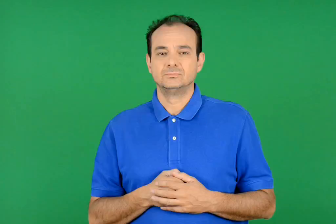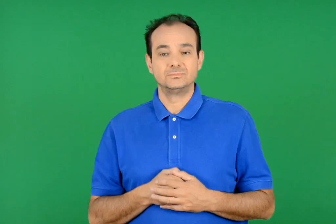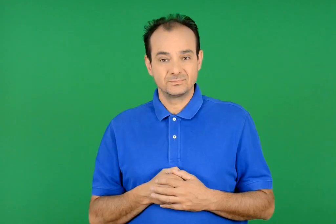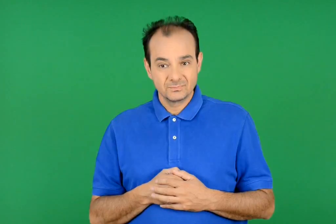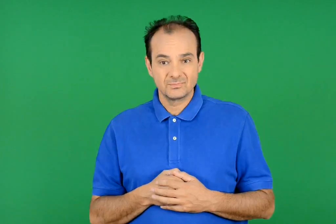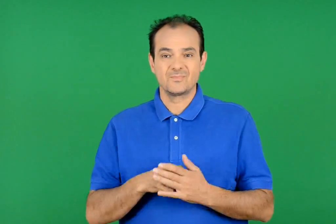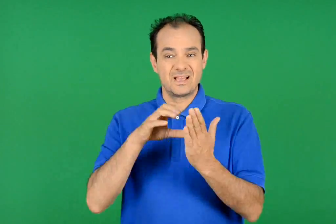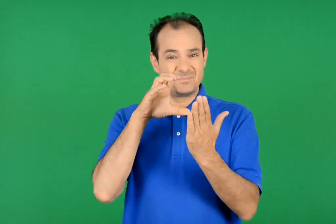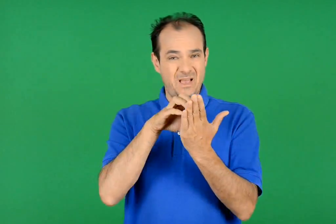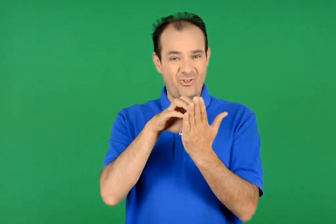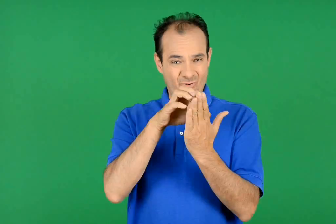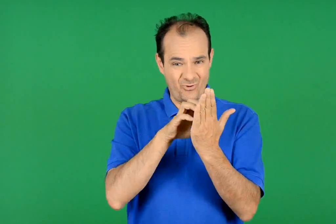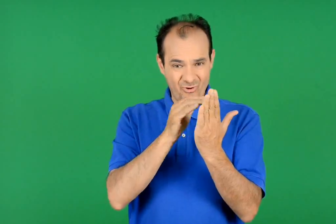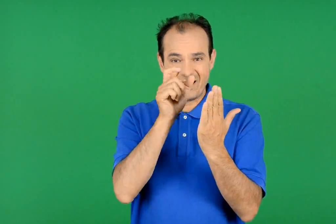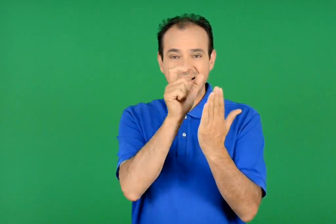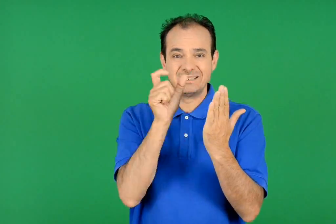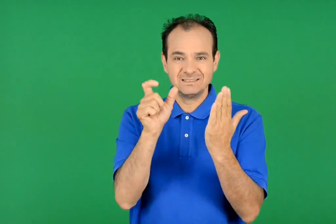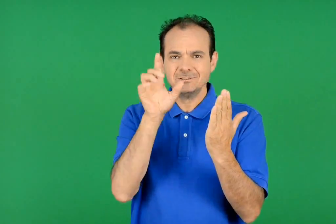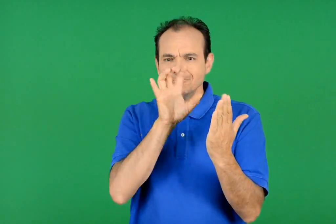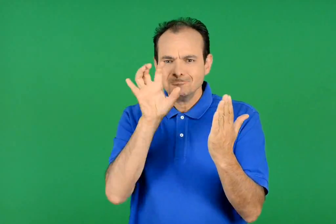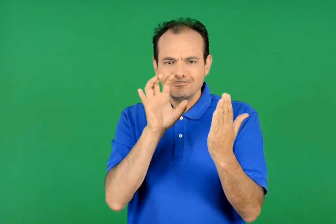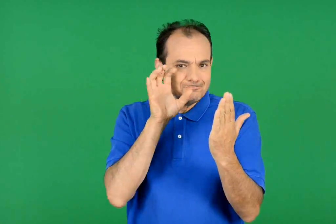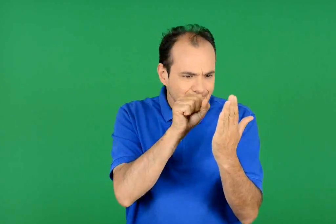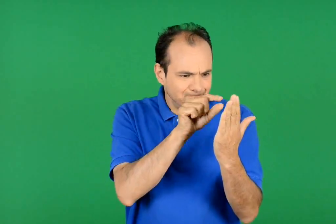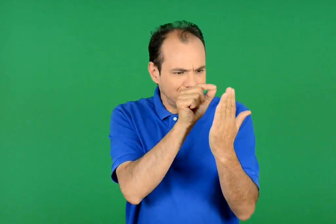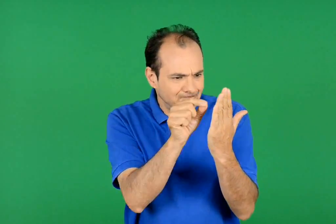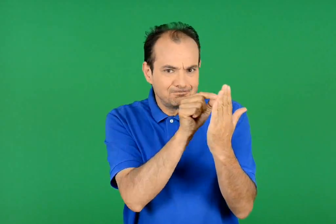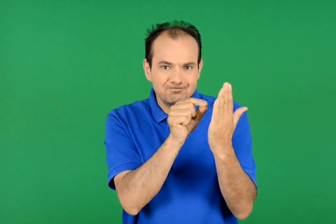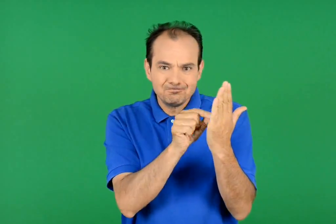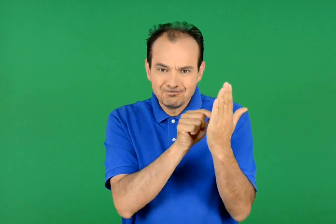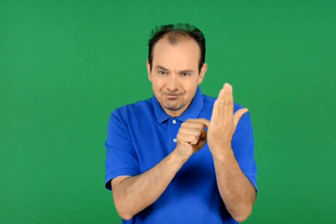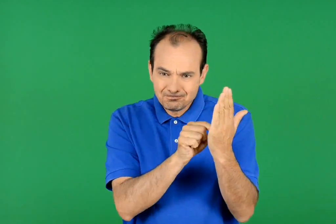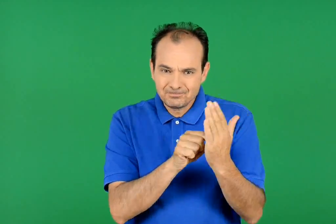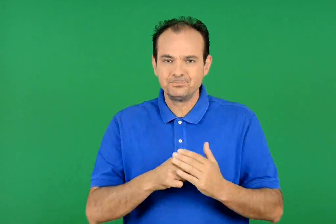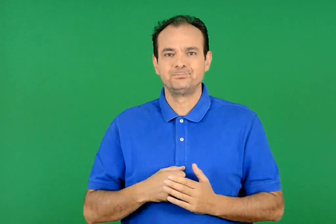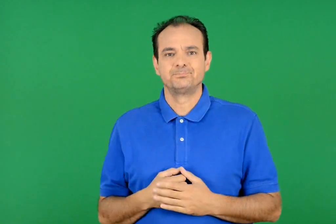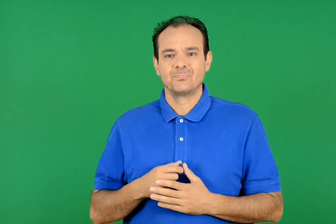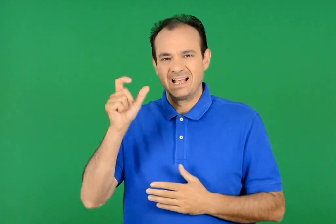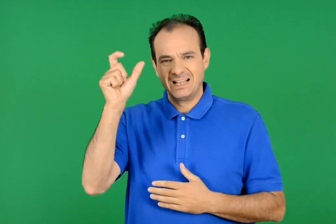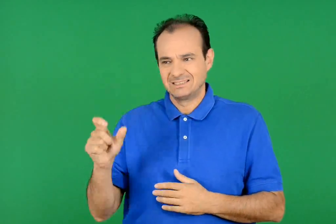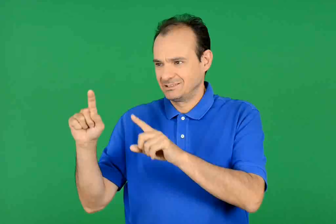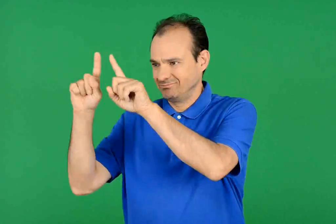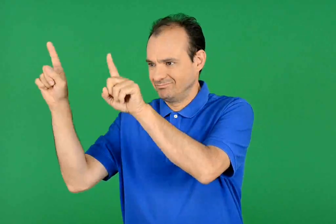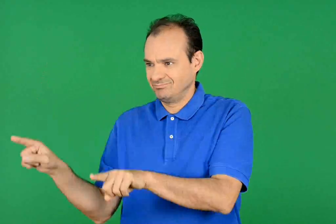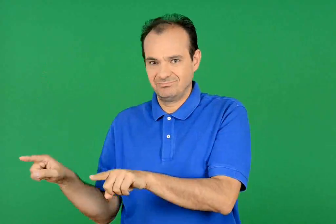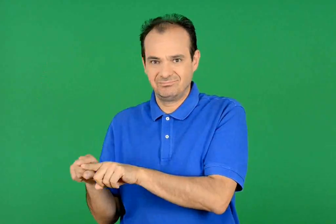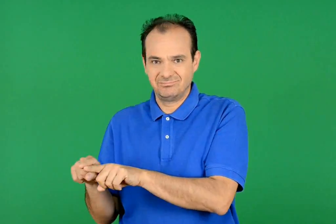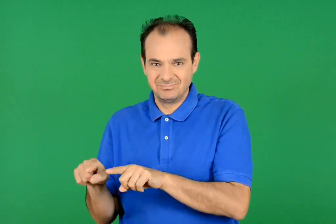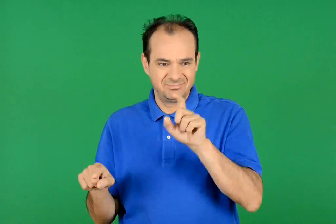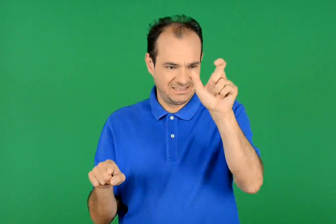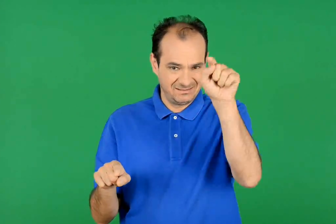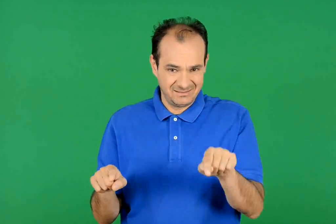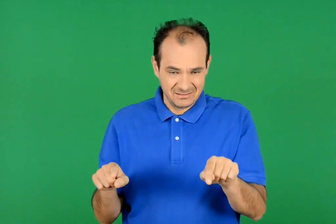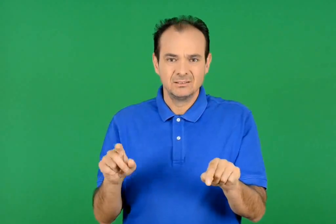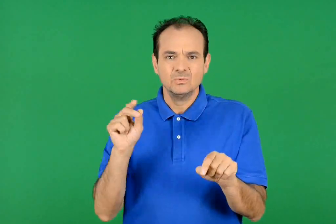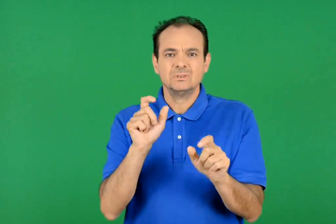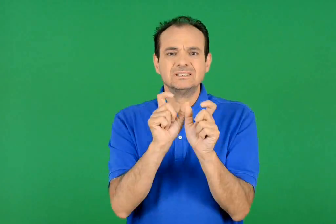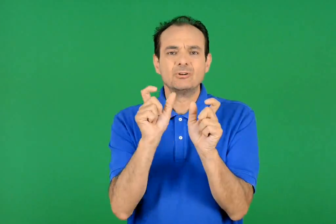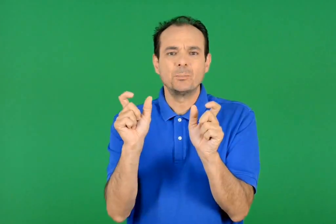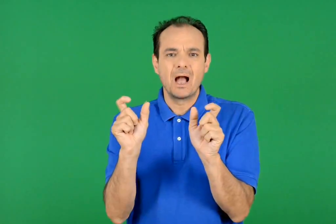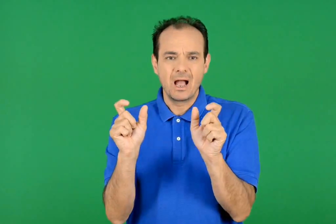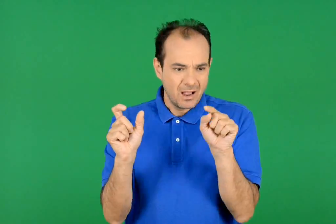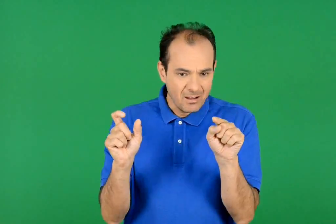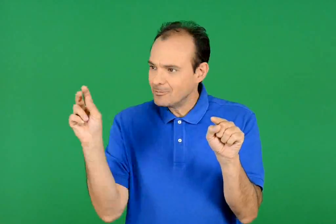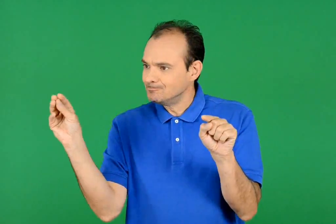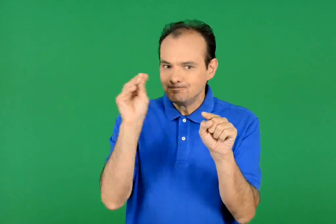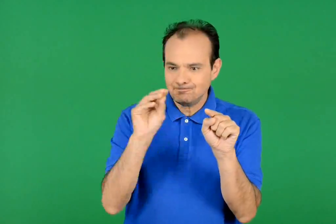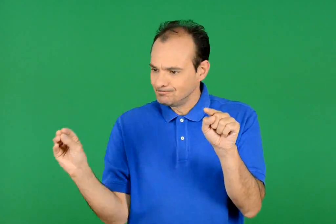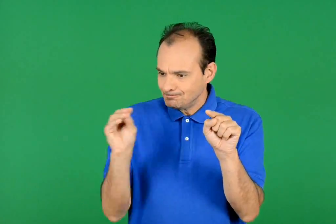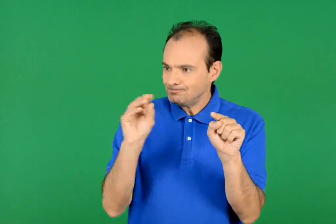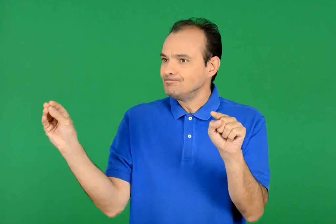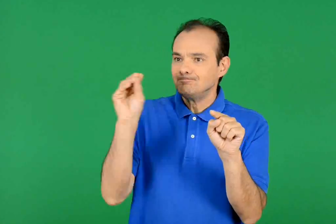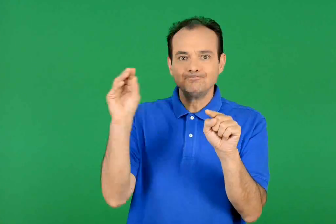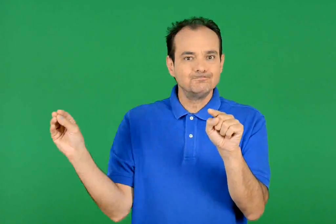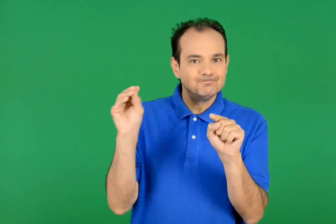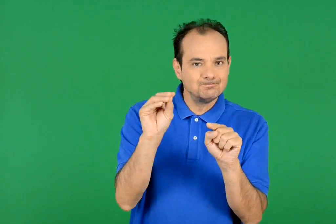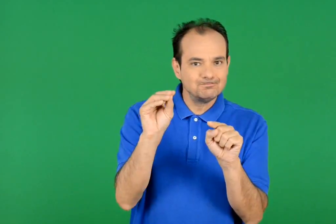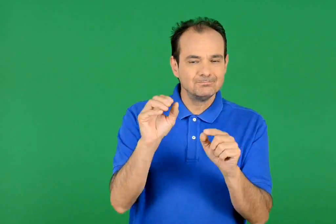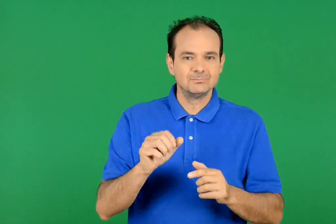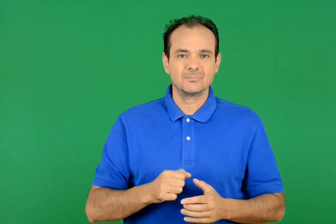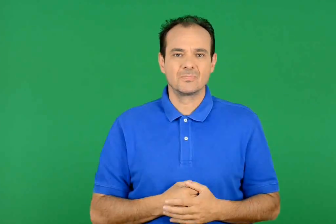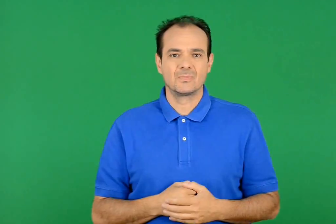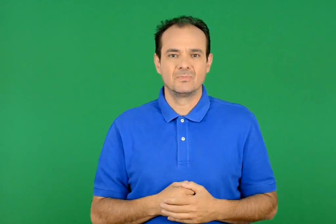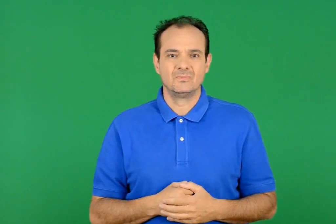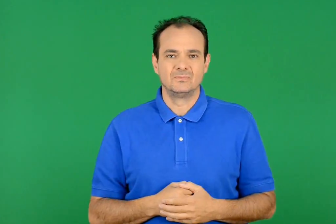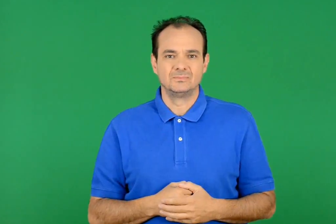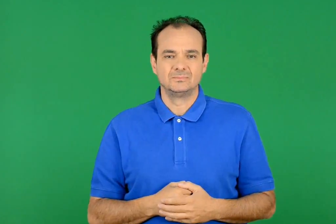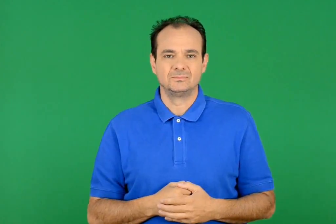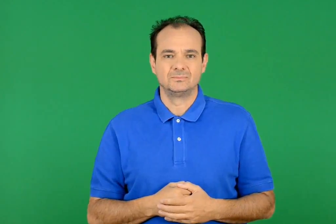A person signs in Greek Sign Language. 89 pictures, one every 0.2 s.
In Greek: βρες και υπογράμμισε στο κείμενο τις παρακάτω λέξεις . έπειτα γράψε δίπλα από την κάθε λέξη μία συνώνυμή της από την απέναντι λίστα λέξεων
